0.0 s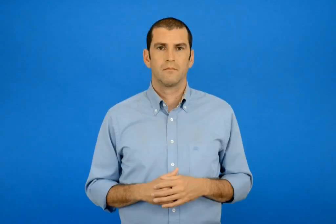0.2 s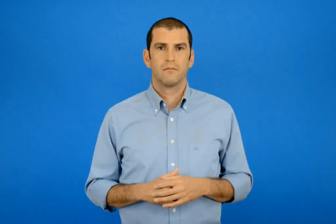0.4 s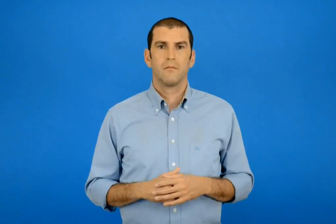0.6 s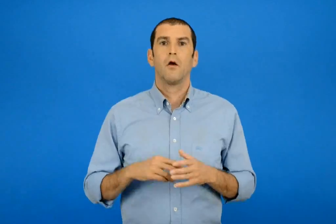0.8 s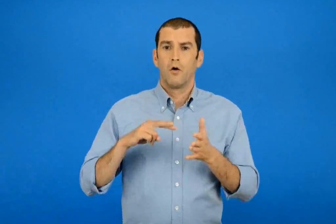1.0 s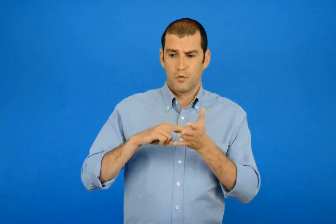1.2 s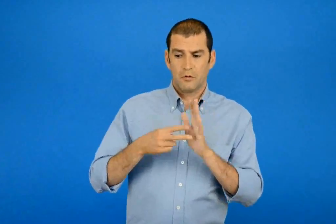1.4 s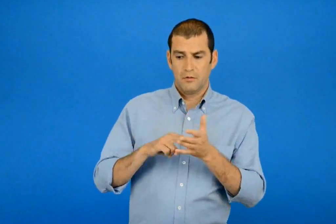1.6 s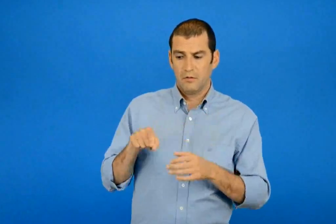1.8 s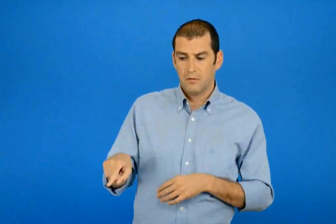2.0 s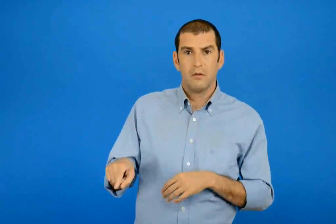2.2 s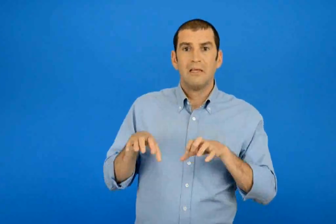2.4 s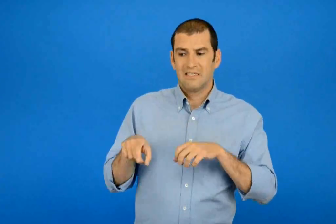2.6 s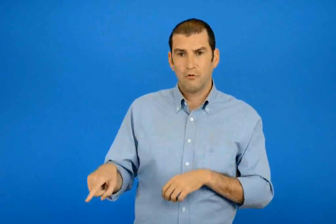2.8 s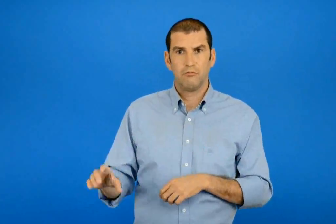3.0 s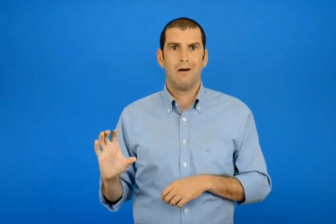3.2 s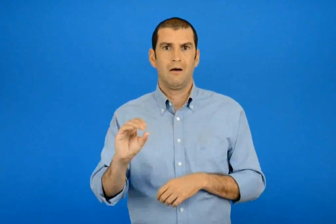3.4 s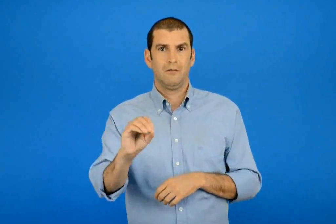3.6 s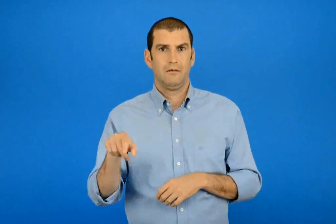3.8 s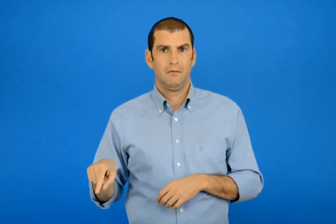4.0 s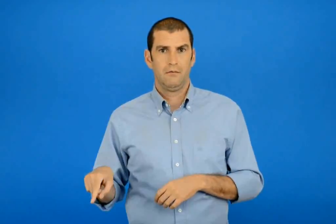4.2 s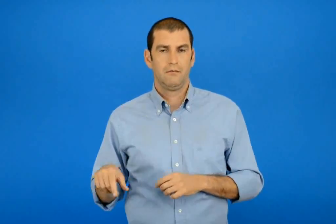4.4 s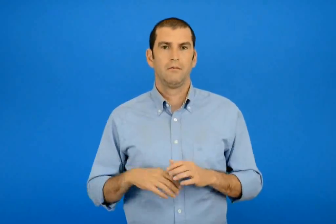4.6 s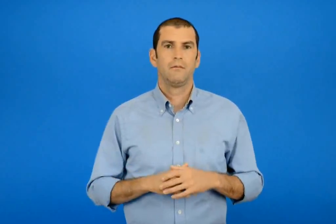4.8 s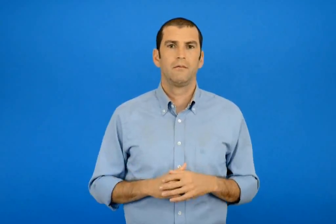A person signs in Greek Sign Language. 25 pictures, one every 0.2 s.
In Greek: προσέξτε τον σκύλο δαγκώνει
